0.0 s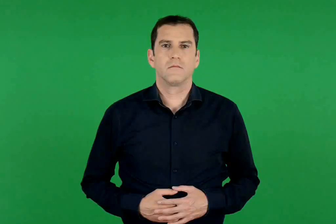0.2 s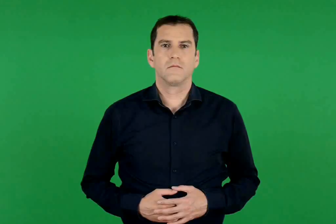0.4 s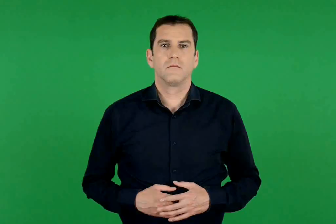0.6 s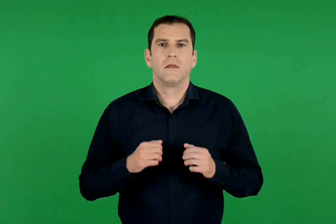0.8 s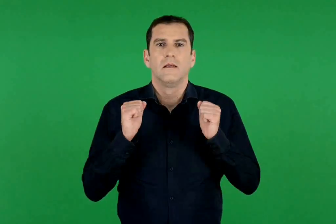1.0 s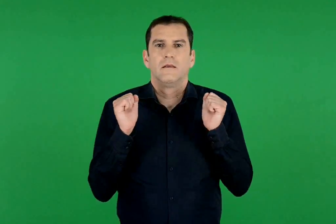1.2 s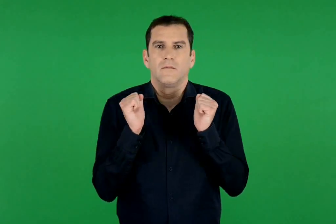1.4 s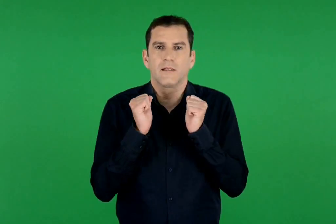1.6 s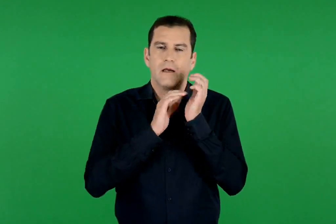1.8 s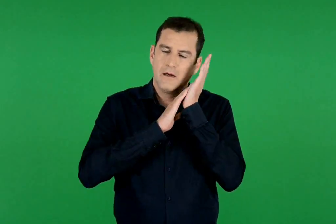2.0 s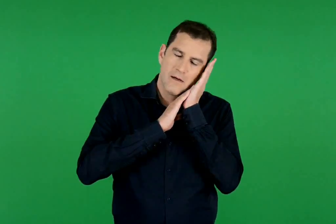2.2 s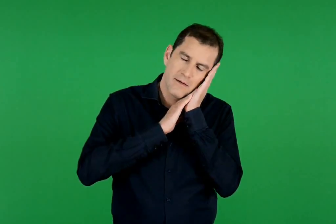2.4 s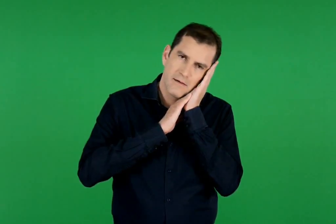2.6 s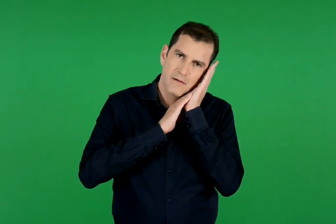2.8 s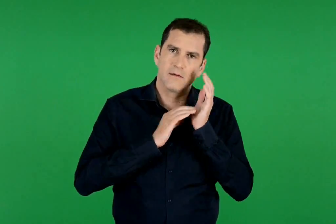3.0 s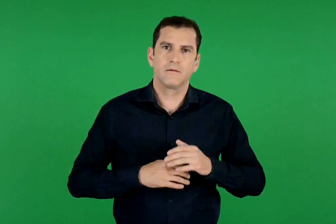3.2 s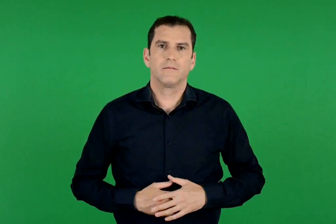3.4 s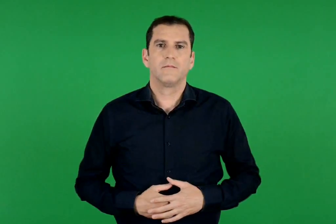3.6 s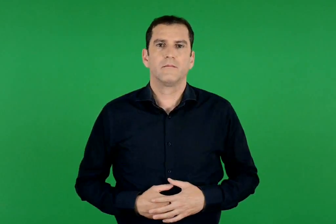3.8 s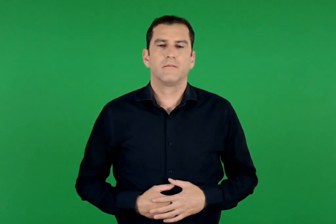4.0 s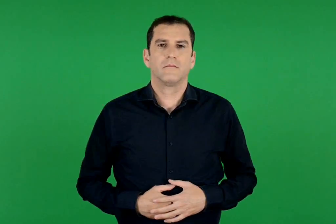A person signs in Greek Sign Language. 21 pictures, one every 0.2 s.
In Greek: προσαρμογή
